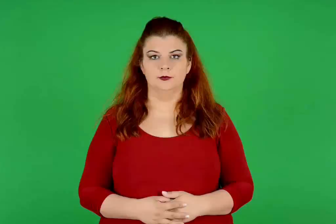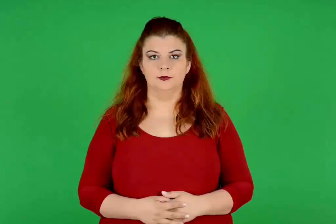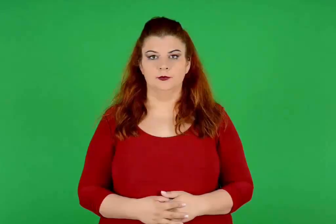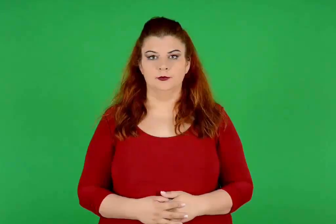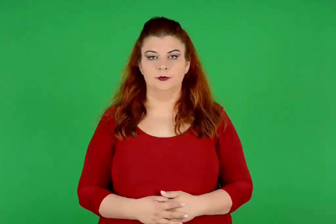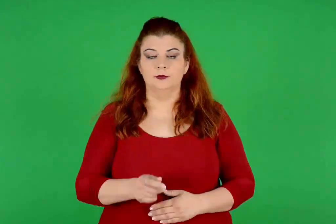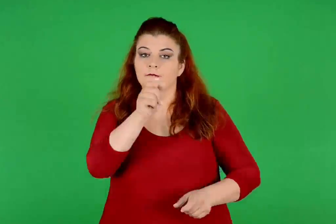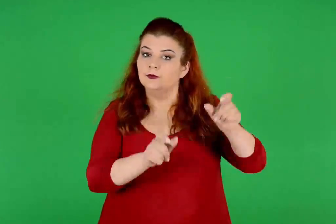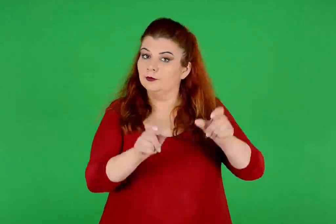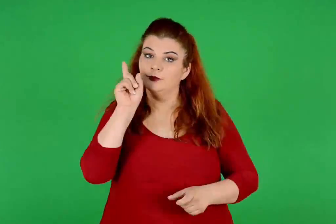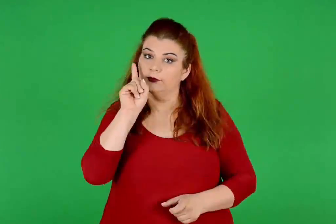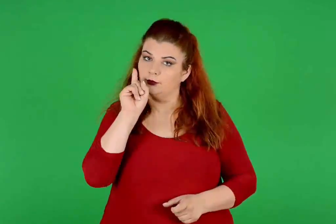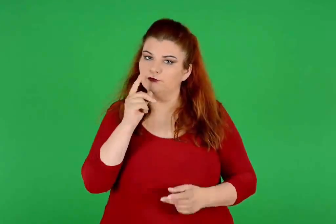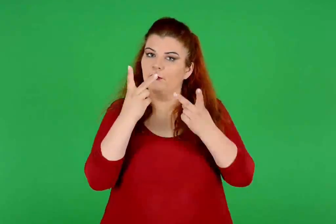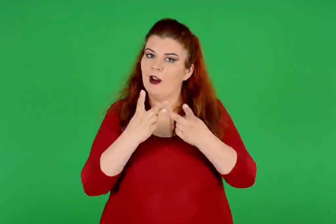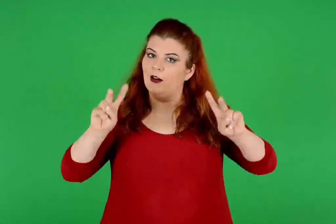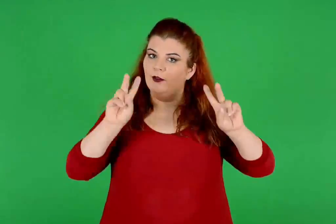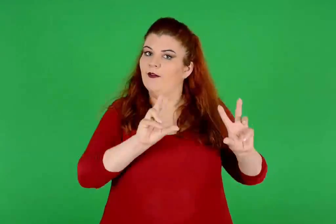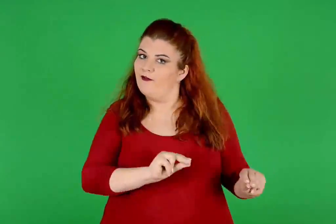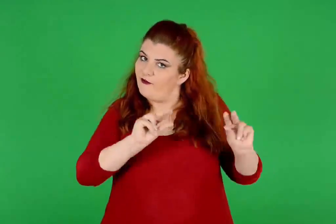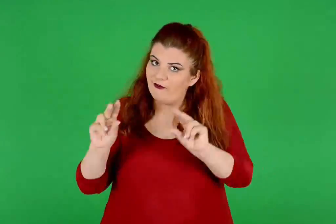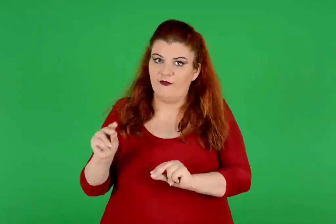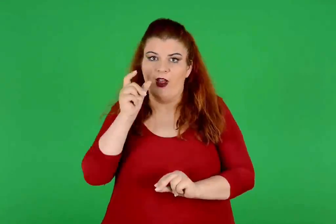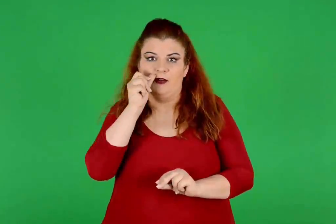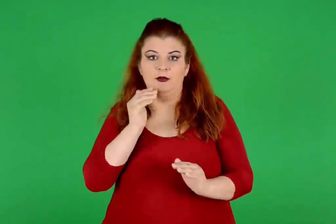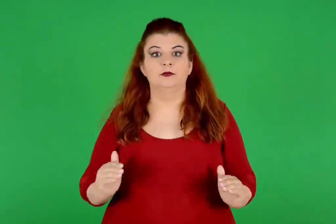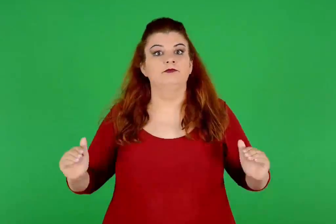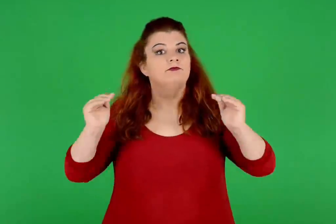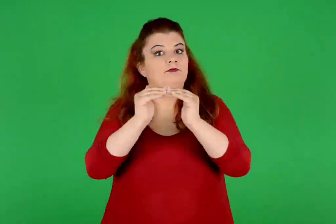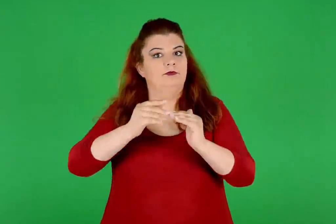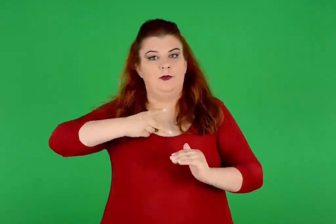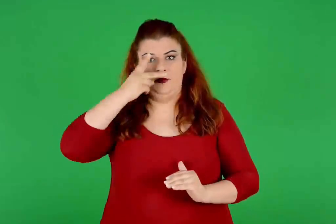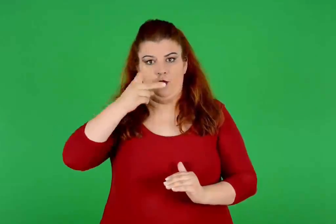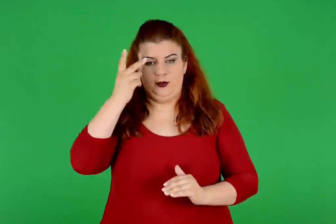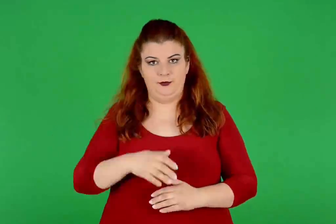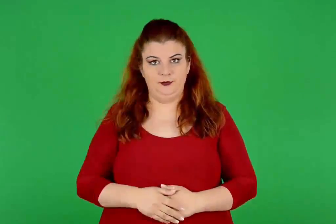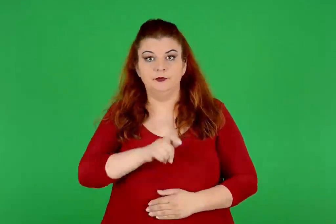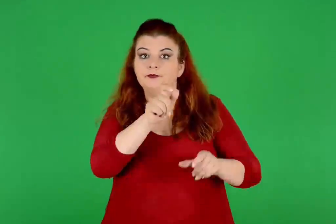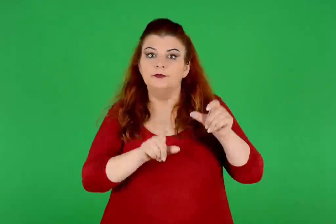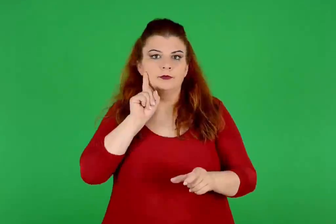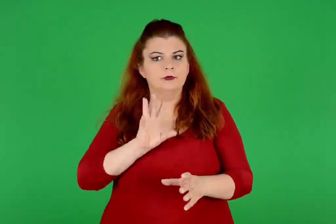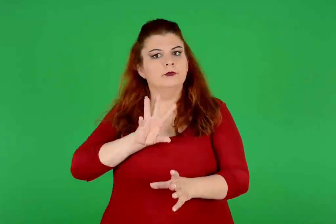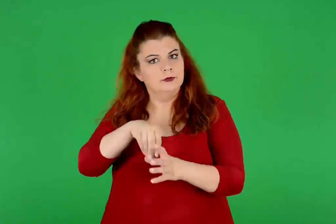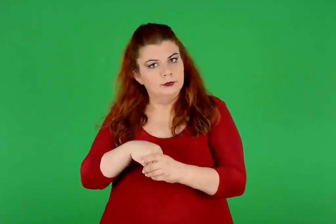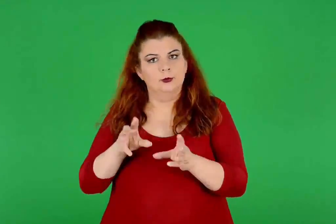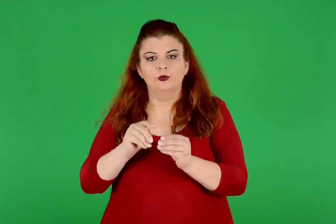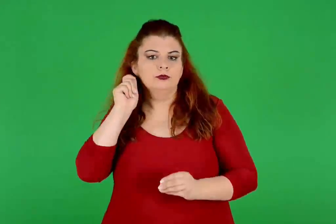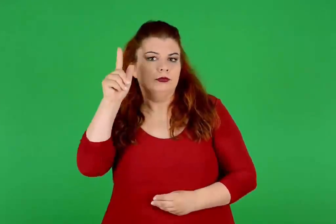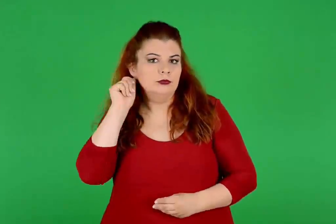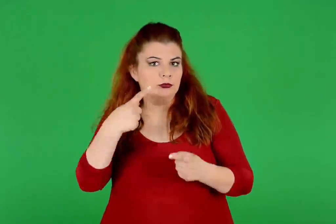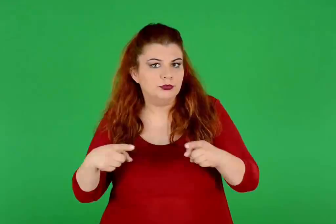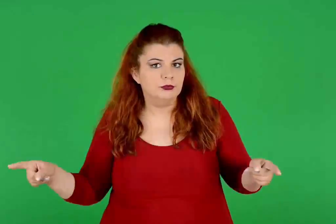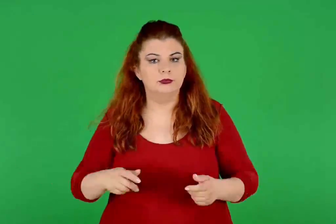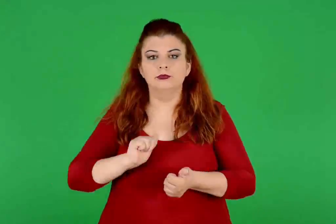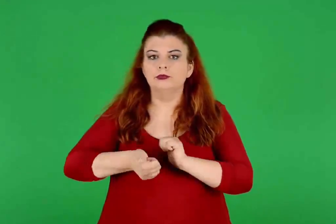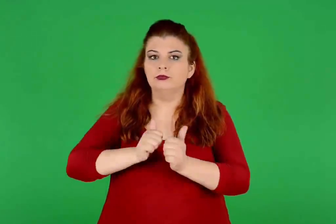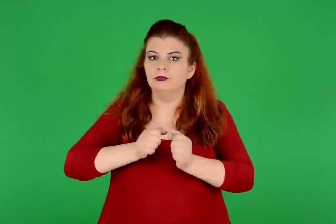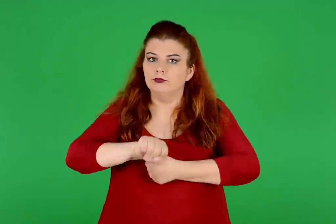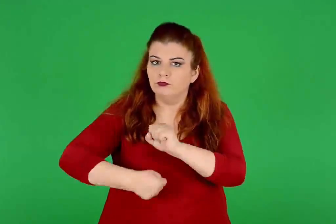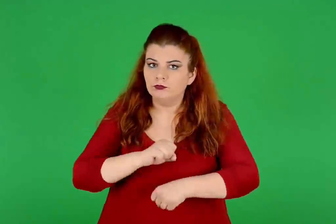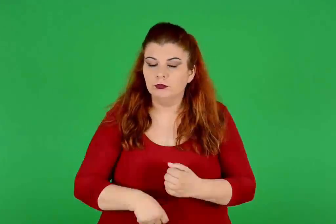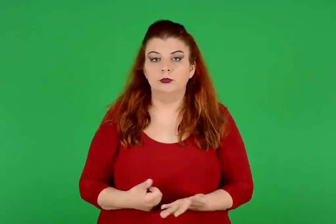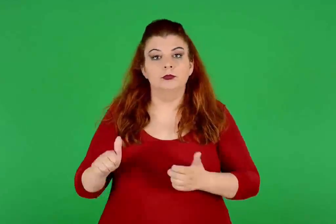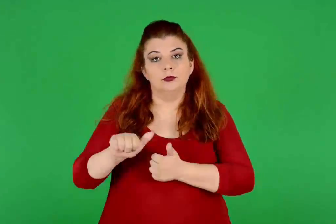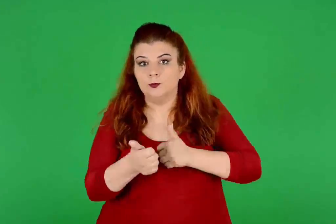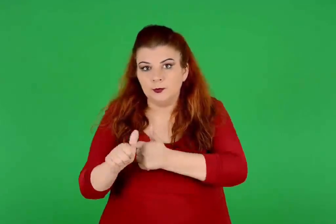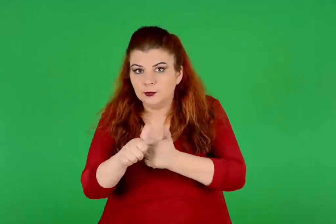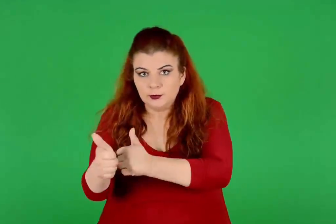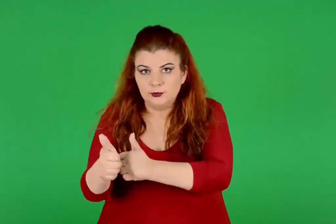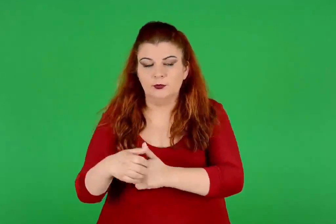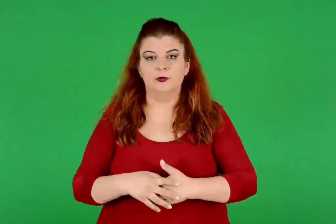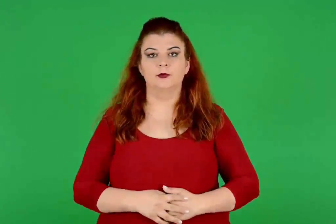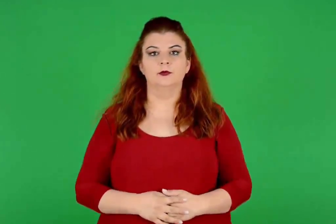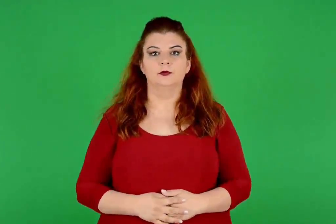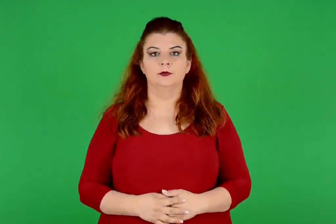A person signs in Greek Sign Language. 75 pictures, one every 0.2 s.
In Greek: είχαν τις ίδιες ελευθερίες και τα ίδια δικαιώματα με τους άνδρες. έπαιρναν κι αυτές μέρος σε γιορτές , σε αγωνίσματα και στο κυνήγι
